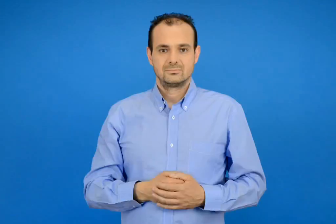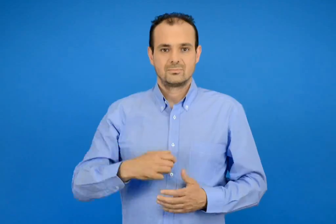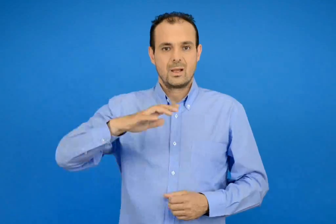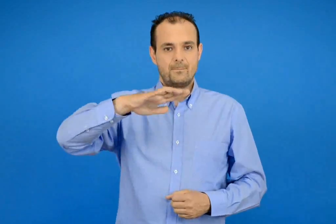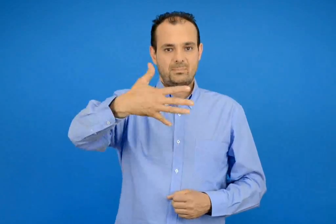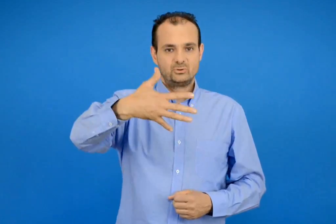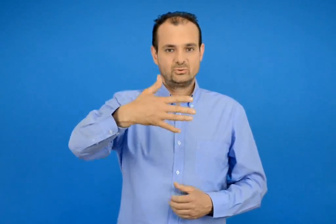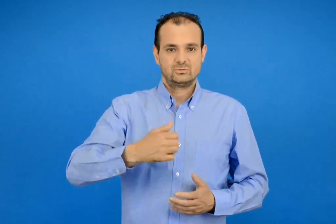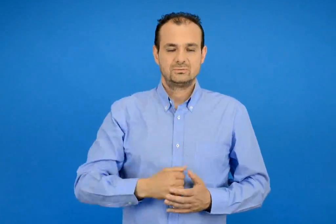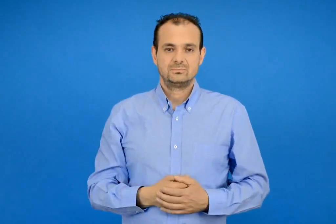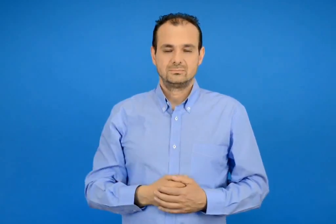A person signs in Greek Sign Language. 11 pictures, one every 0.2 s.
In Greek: 5ος – πέμπτος
